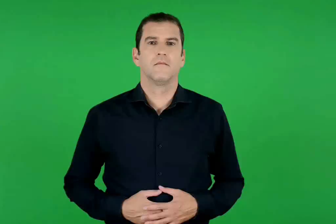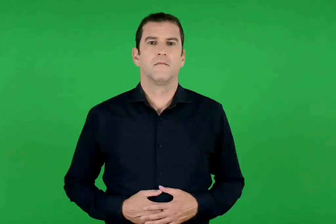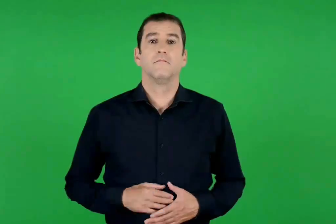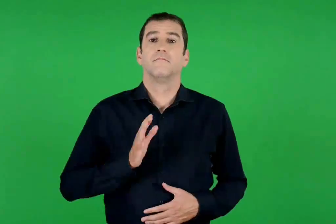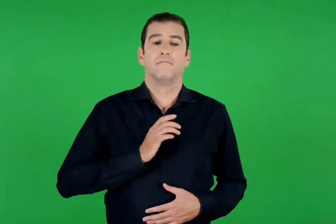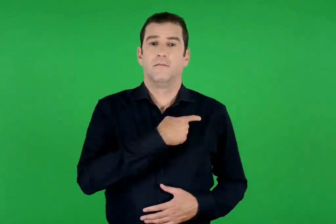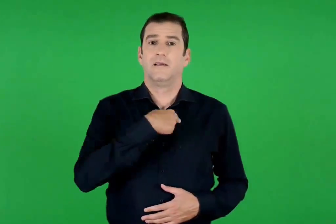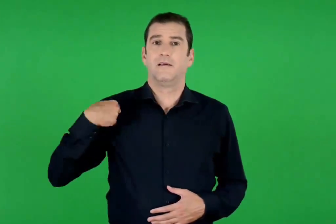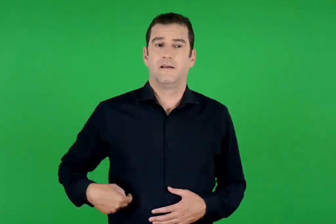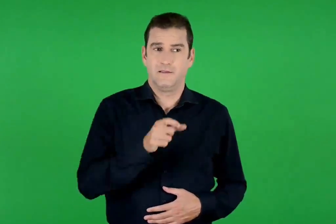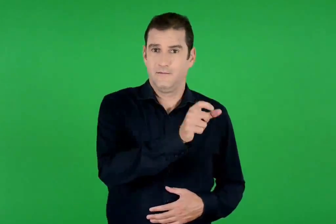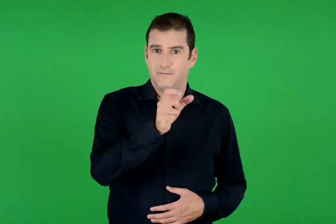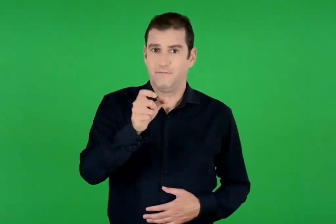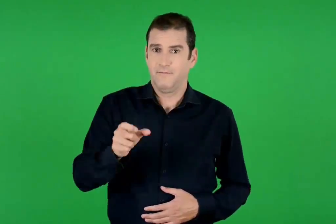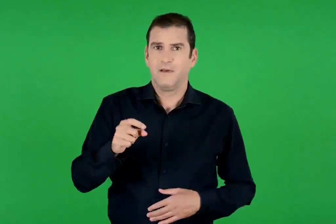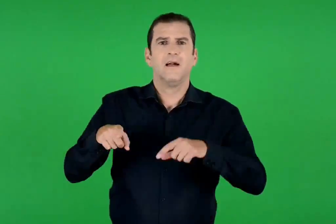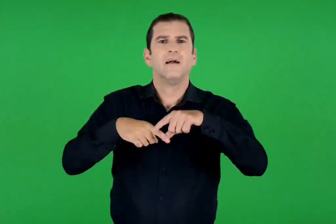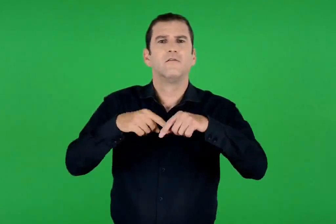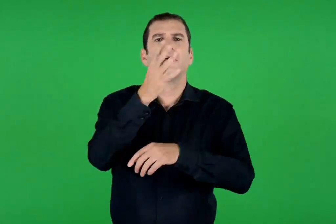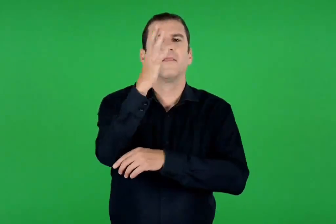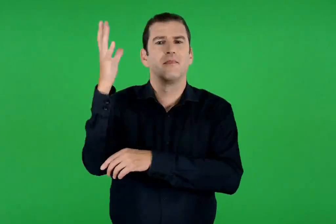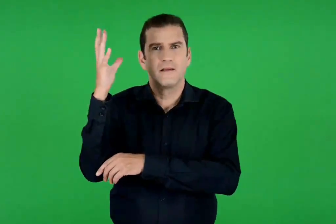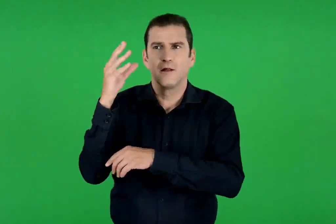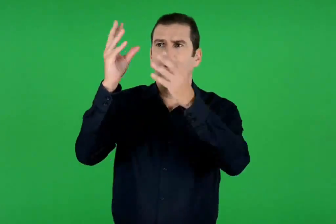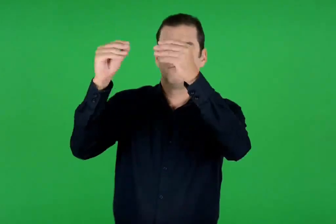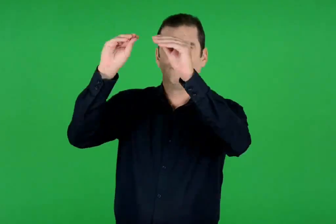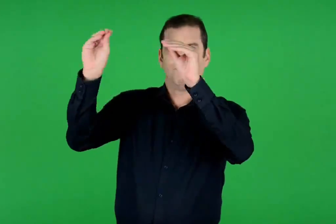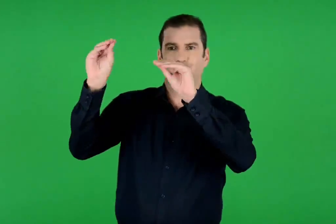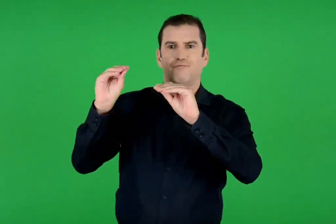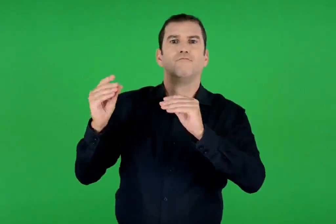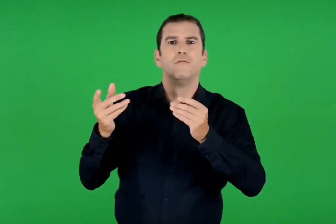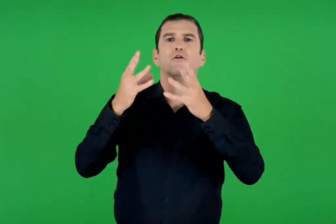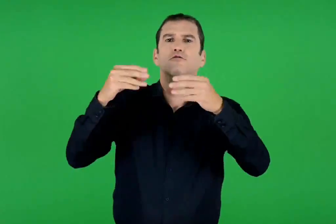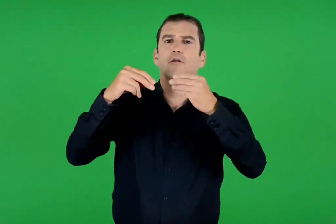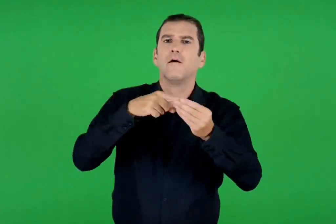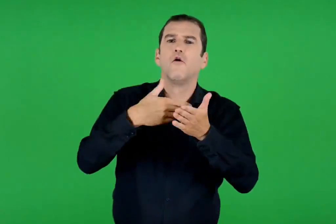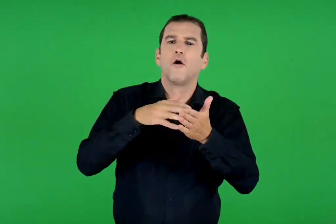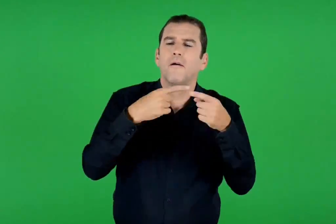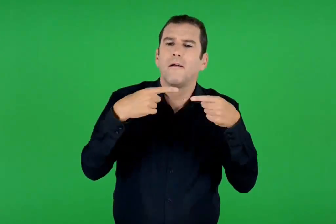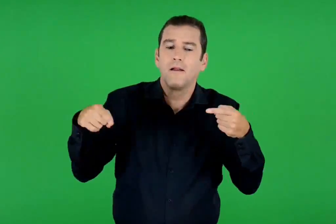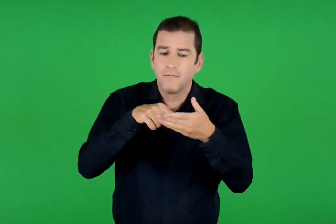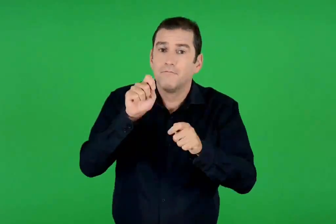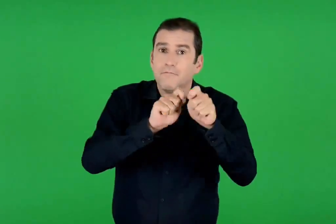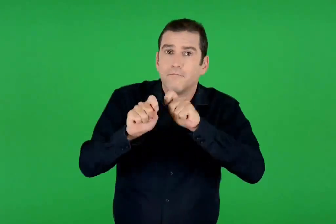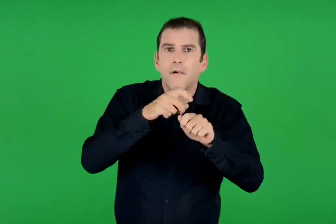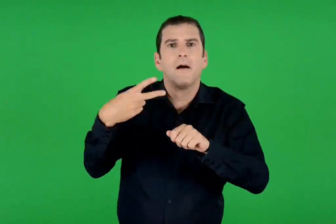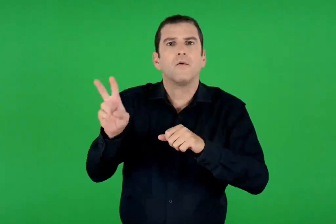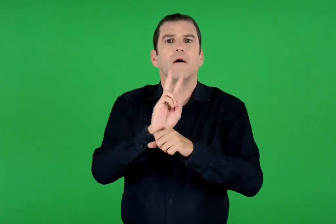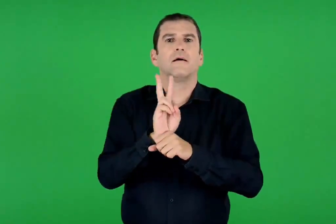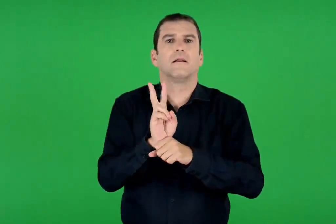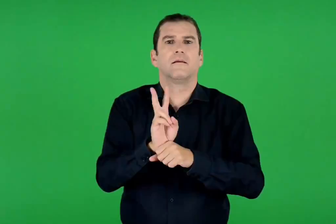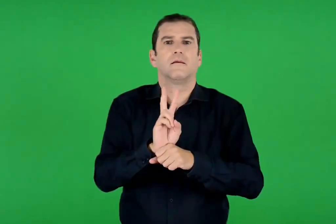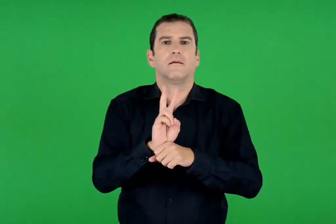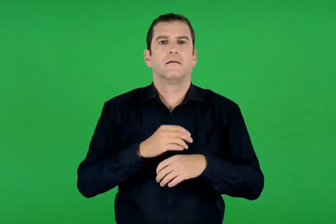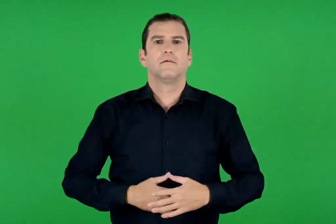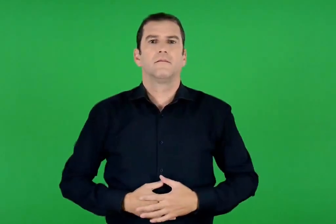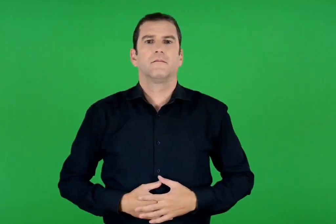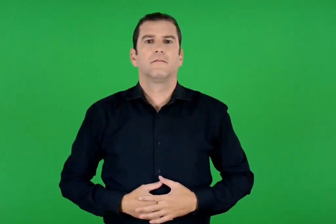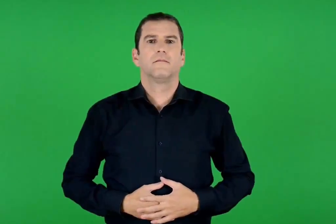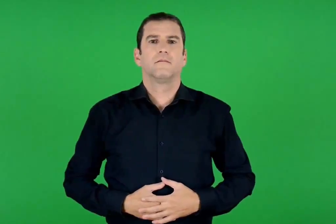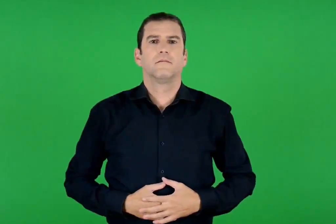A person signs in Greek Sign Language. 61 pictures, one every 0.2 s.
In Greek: οι κινέζοι στολίζουν χριστουγεννιάτικα δέντρα με πολύχρωμα στολίδια που έχουν κατασκευάσει από χαρτί
